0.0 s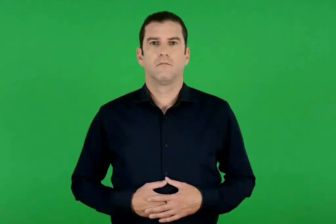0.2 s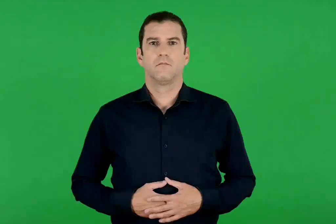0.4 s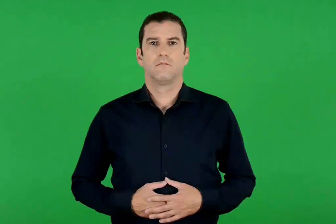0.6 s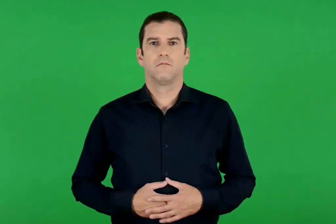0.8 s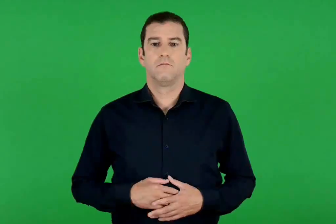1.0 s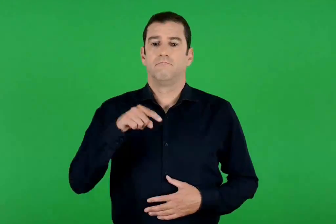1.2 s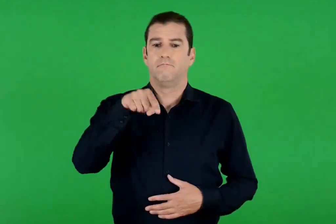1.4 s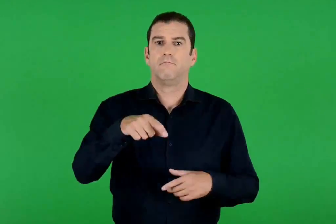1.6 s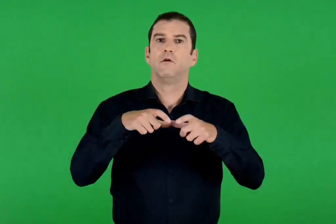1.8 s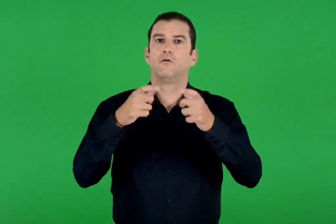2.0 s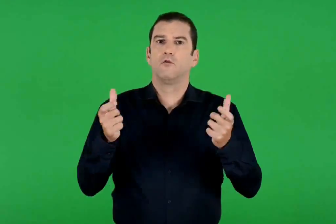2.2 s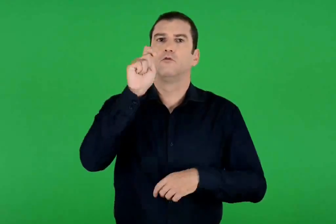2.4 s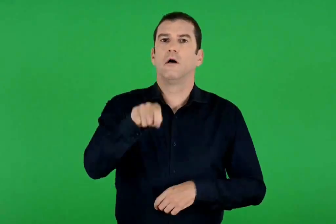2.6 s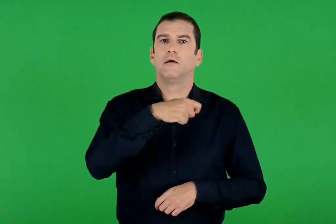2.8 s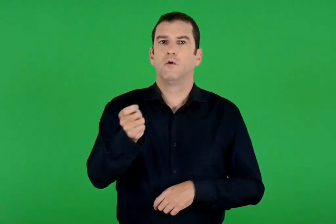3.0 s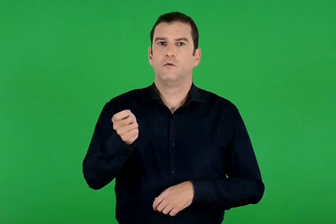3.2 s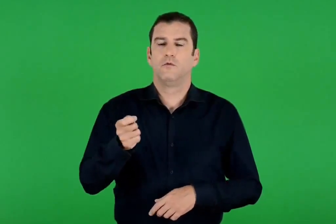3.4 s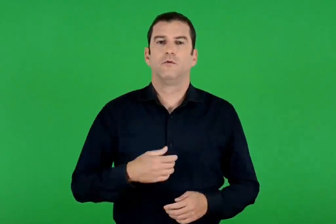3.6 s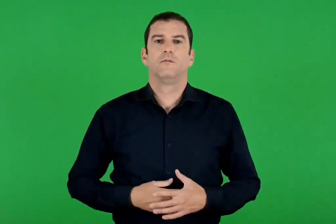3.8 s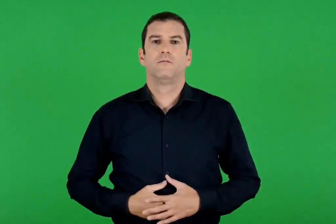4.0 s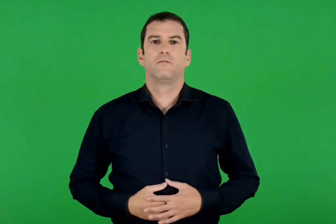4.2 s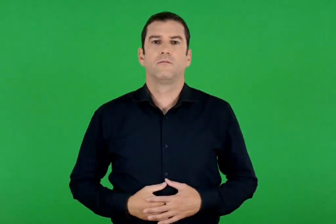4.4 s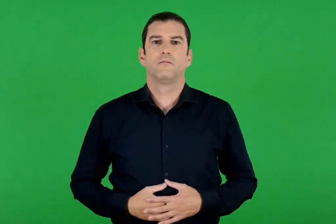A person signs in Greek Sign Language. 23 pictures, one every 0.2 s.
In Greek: ο σχολικός αγιασμός
